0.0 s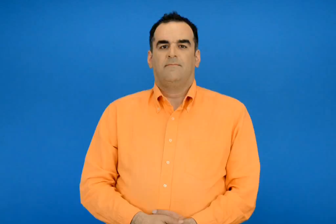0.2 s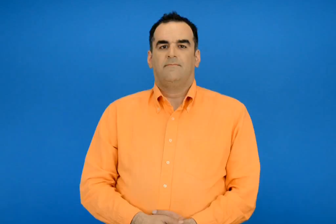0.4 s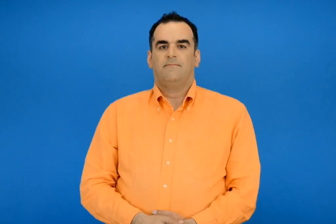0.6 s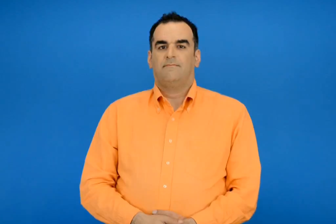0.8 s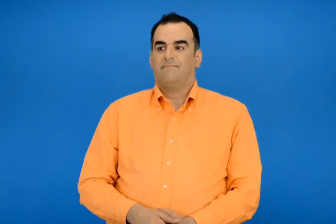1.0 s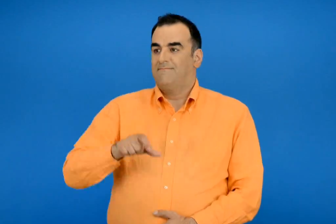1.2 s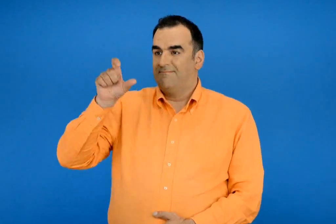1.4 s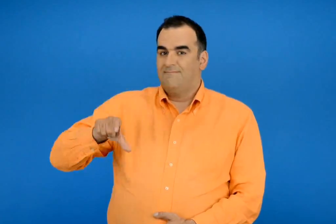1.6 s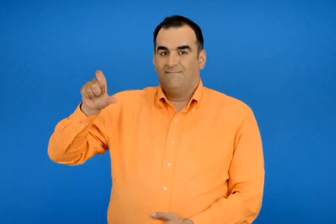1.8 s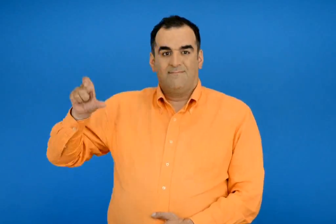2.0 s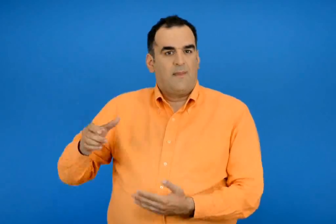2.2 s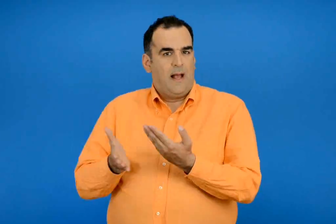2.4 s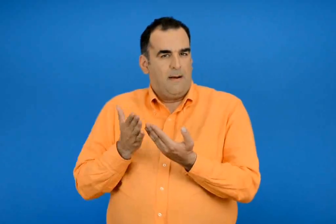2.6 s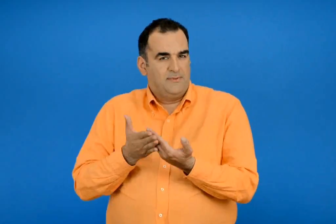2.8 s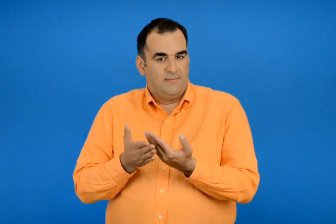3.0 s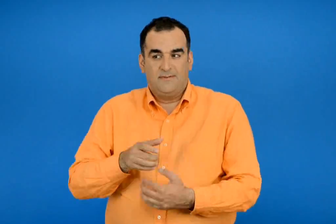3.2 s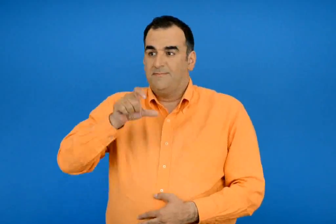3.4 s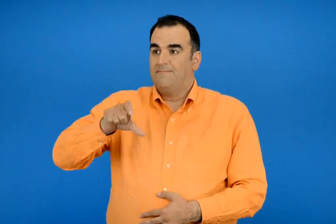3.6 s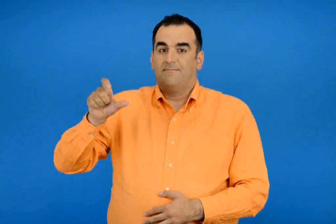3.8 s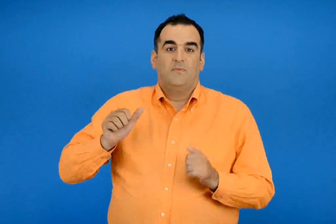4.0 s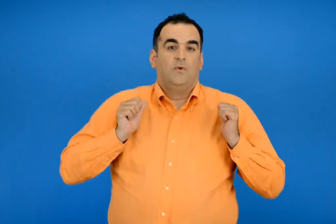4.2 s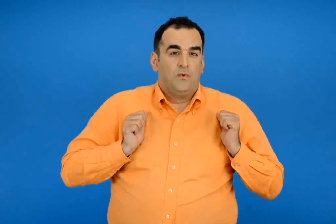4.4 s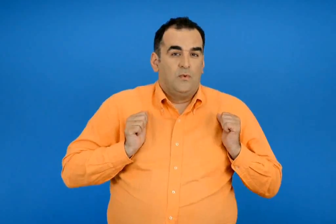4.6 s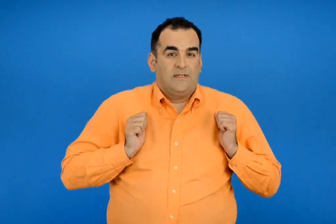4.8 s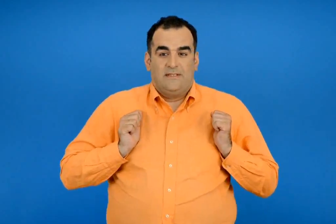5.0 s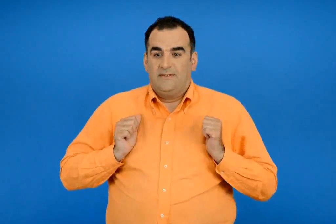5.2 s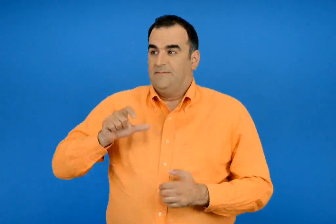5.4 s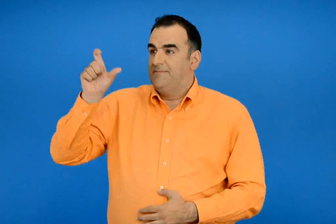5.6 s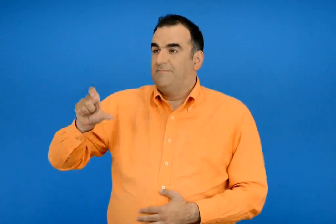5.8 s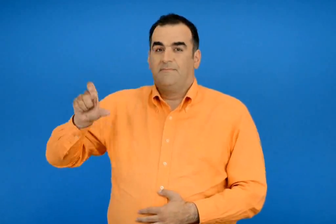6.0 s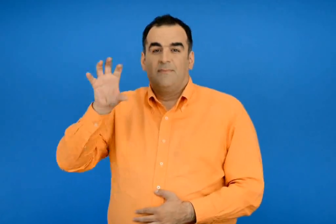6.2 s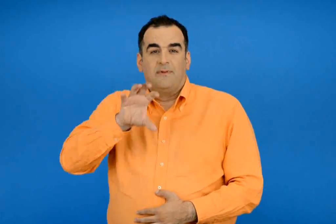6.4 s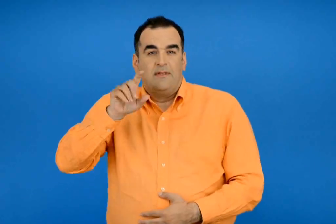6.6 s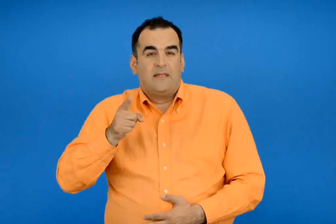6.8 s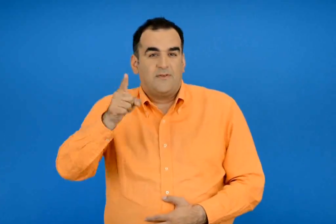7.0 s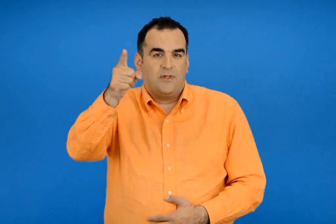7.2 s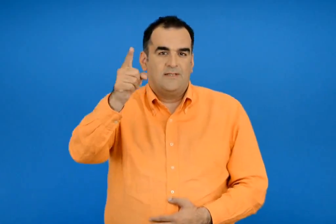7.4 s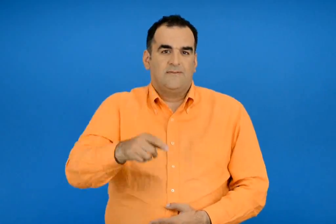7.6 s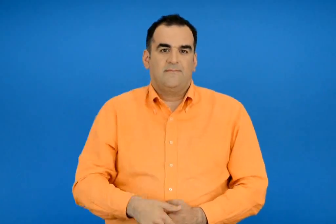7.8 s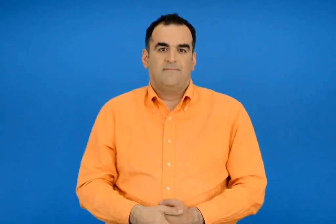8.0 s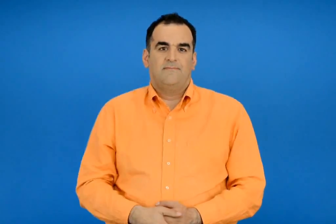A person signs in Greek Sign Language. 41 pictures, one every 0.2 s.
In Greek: επισκέπτες τουρίστες ταξιδιώτες
